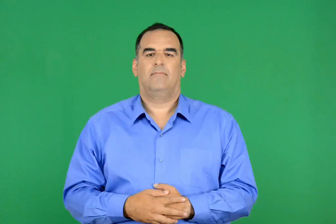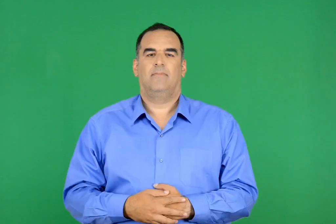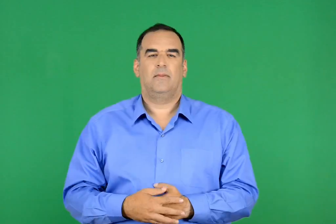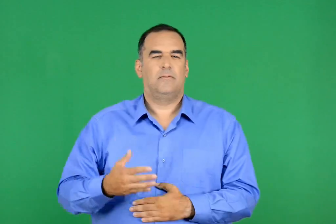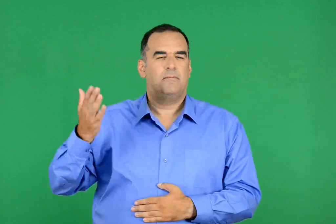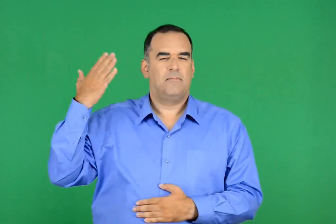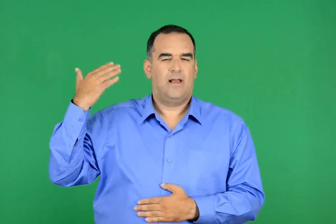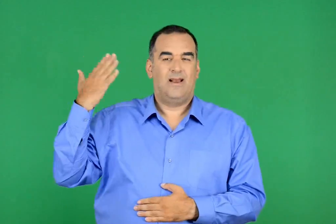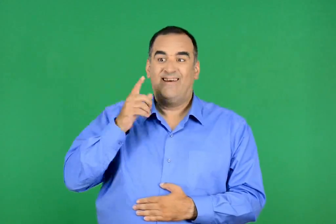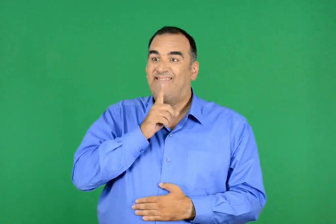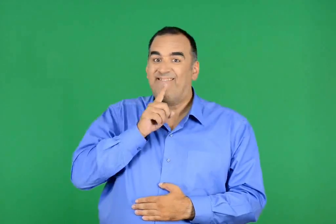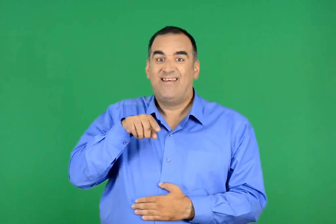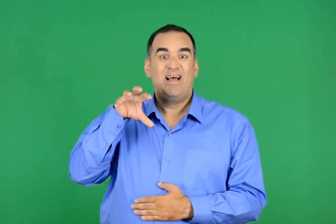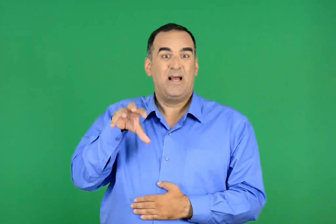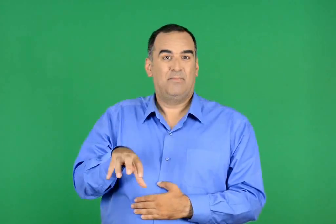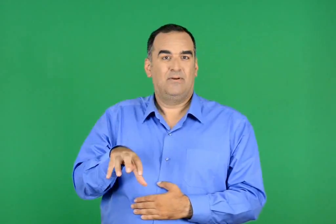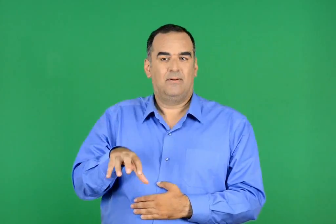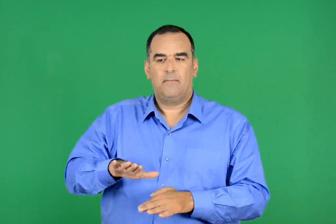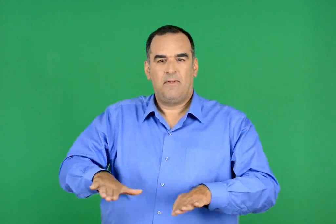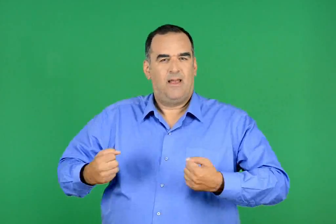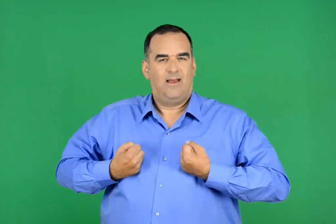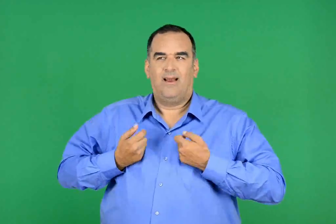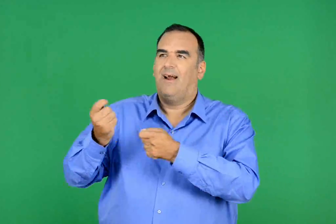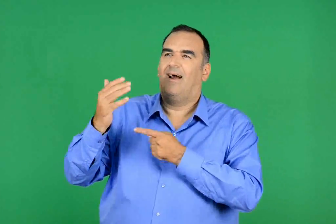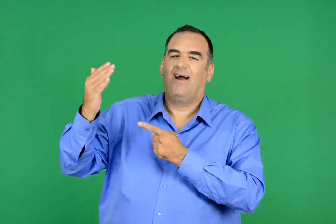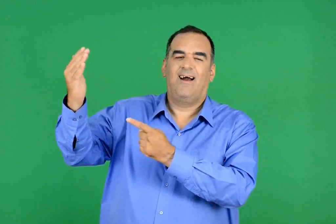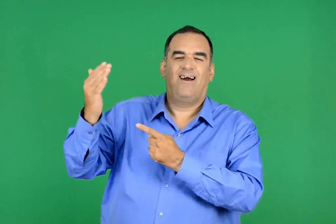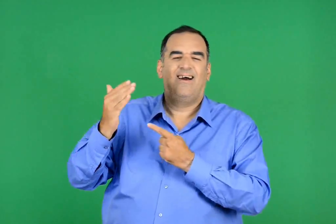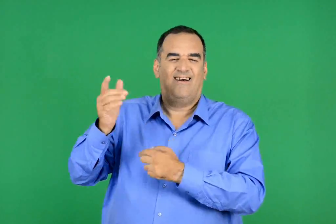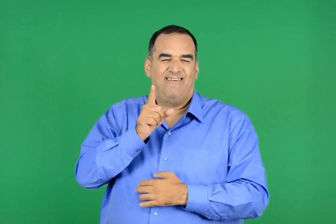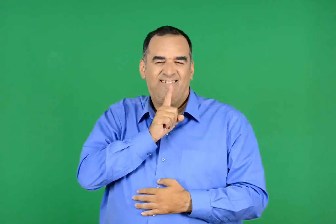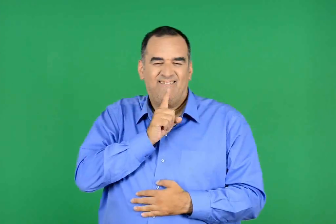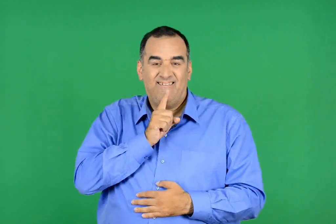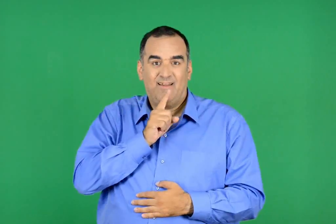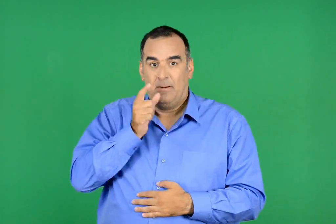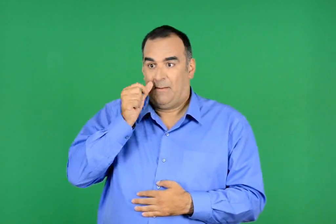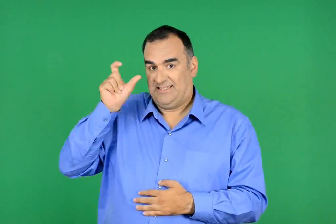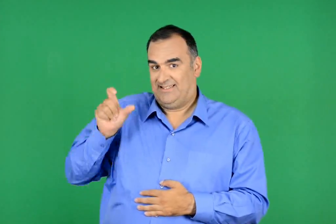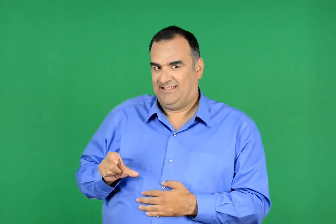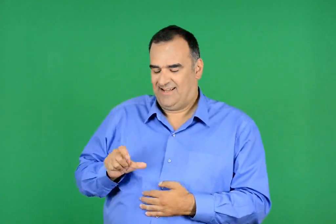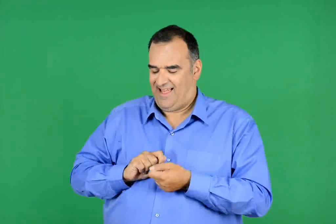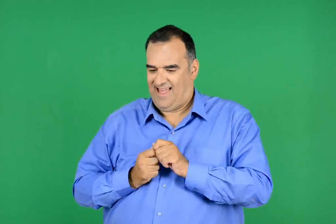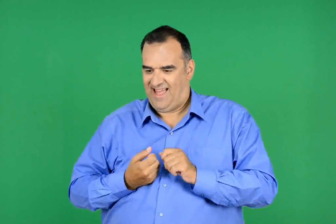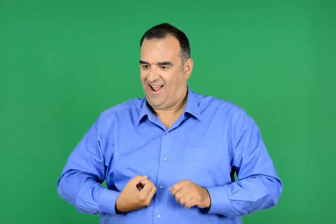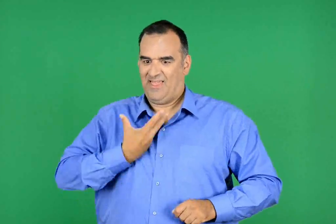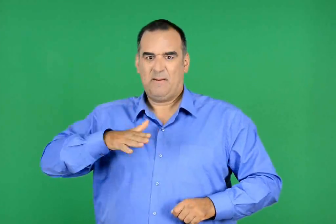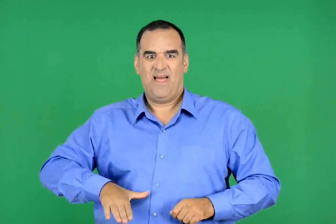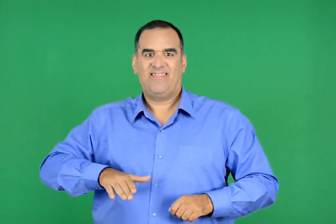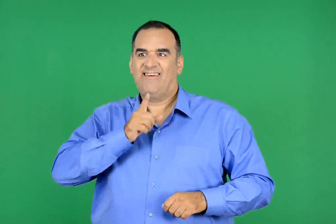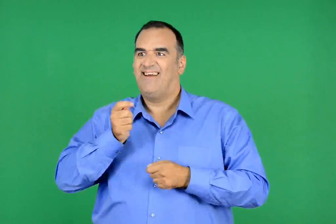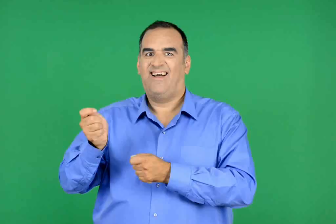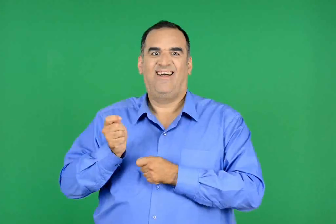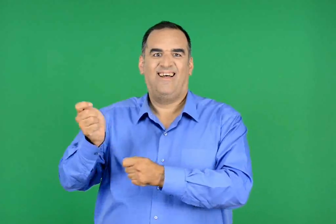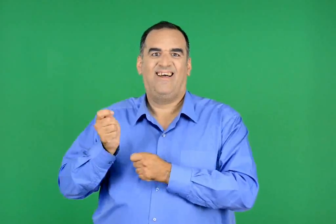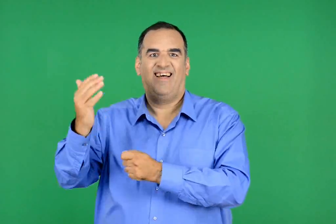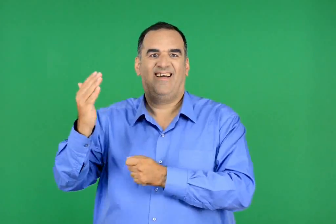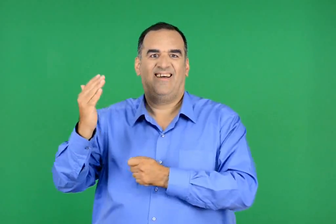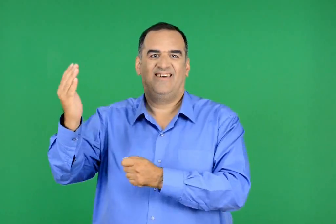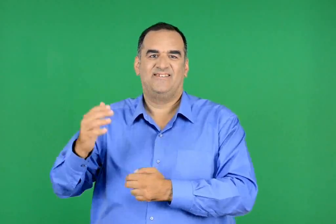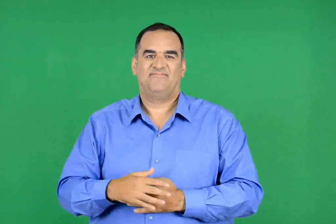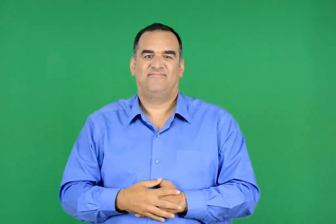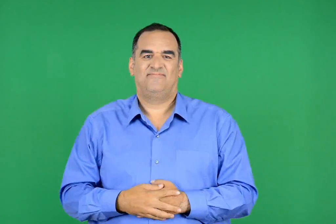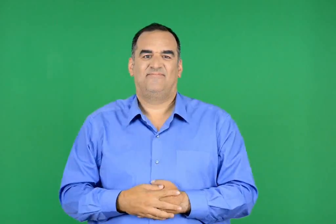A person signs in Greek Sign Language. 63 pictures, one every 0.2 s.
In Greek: από μικρά παιδιά παίζανε με τους χαρταετούς τέτοια εποχή. μαζί κι ο πατέρας που έκανε πάντα σα μικρό παιδί
